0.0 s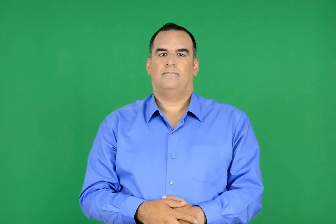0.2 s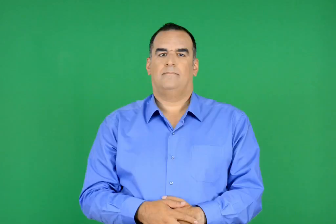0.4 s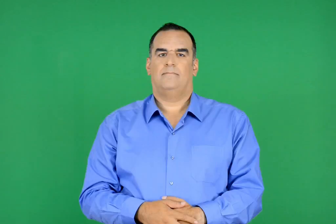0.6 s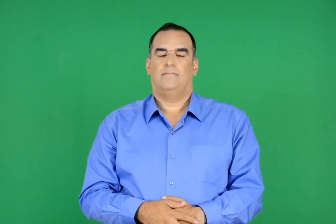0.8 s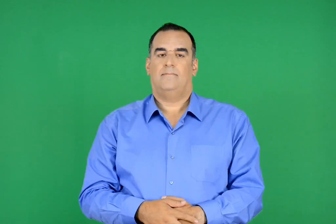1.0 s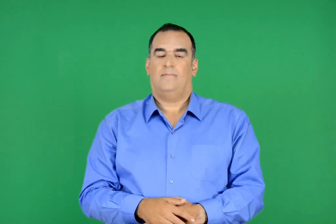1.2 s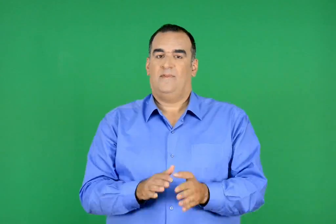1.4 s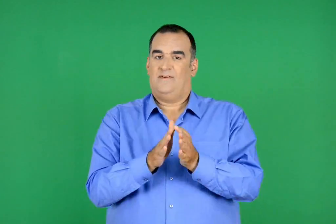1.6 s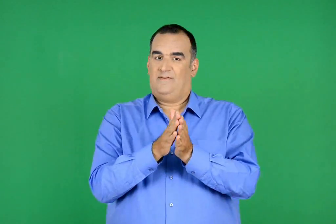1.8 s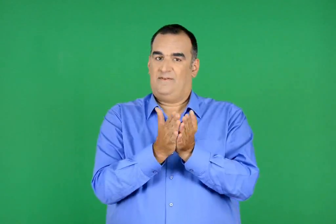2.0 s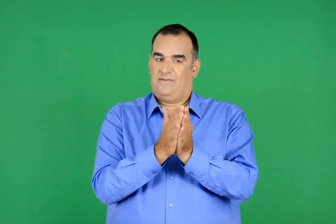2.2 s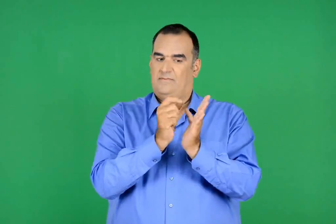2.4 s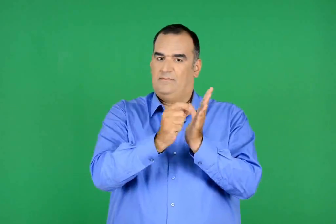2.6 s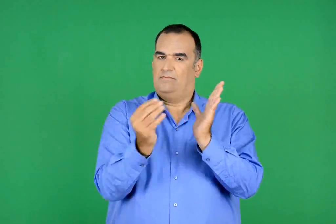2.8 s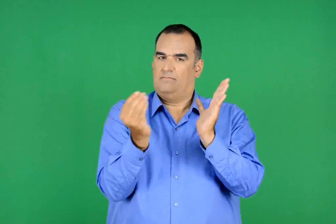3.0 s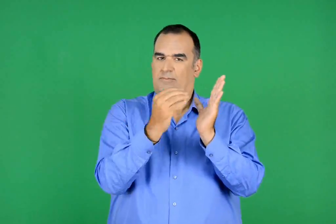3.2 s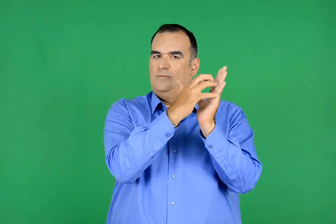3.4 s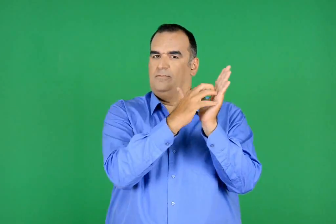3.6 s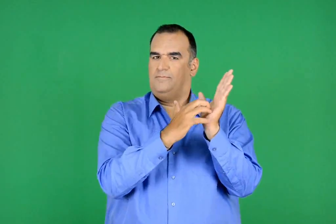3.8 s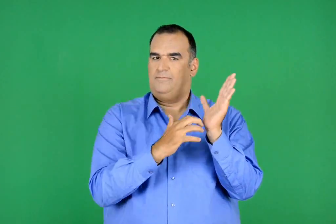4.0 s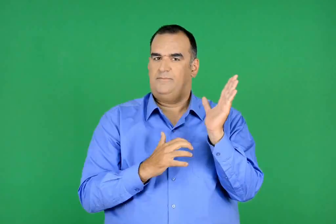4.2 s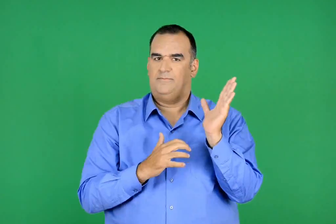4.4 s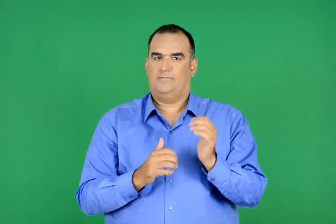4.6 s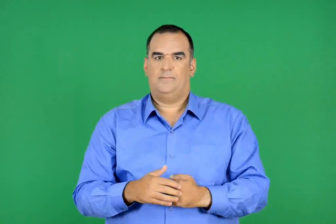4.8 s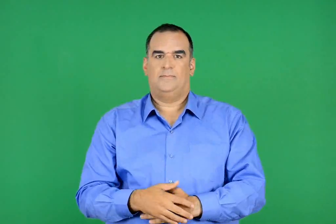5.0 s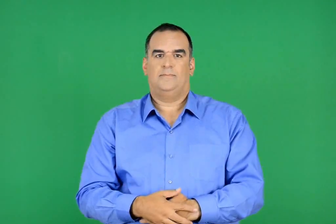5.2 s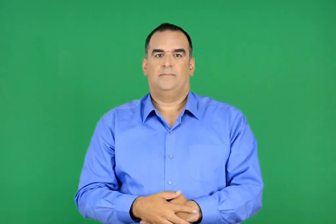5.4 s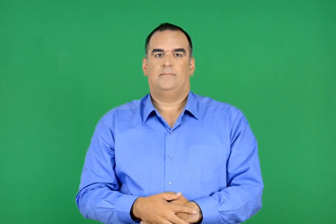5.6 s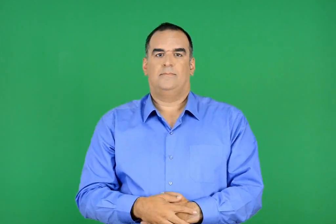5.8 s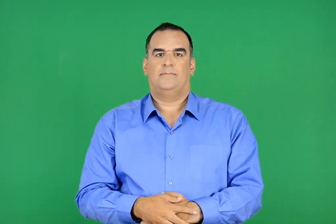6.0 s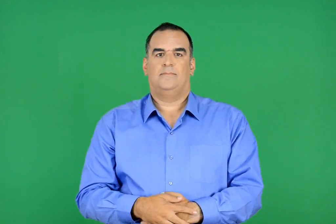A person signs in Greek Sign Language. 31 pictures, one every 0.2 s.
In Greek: βιβλιογραφικό σημείωμα
